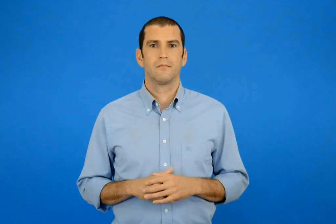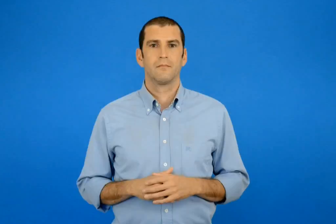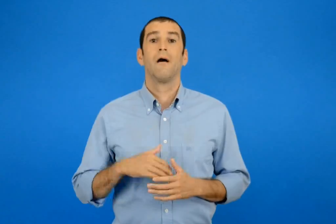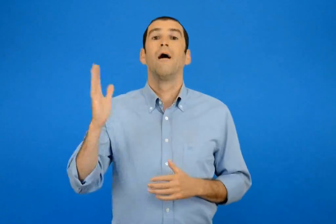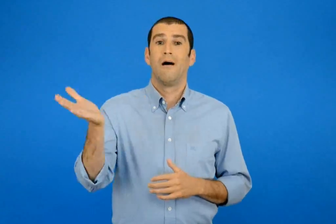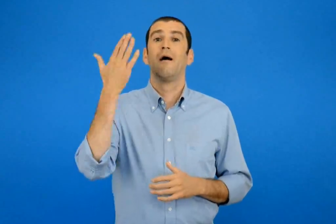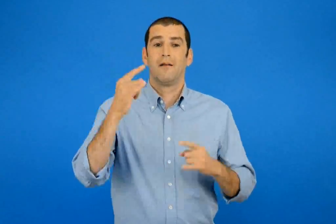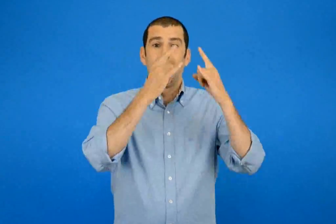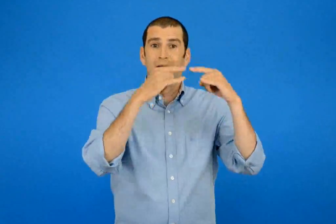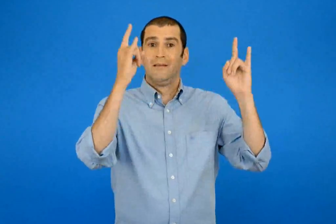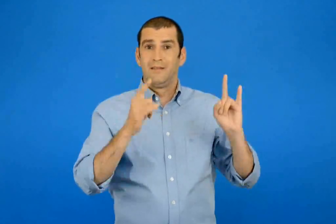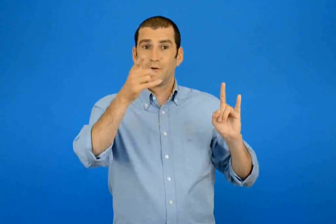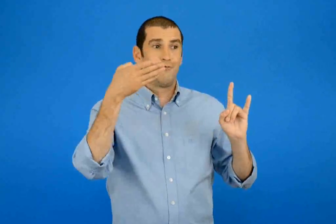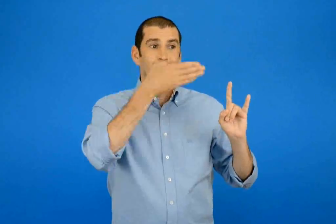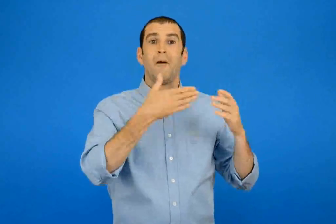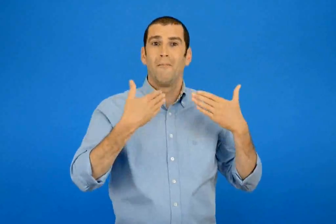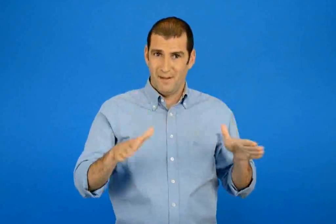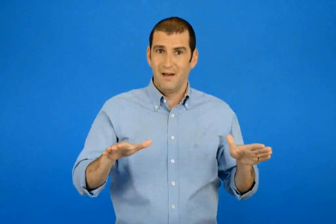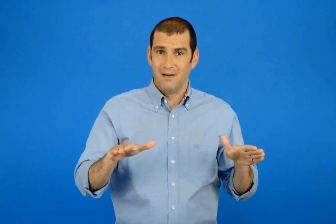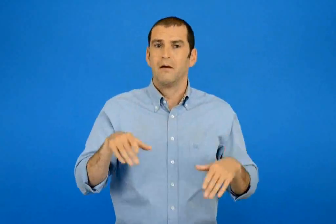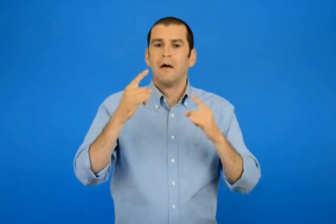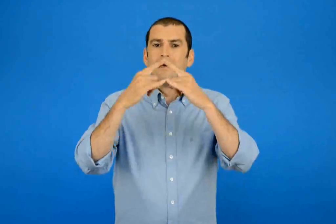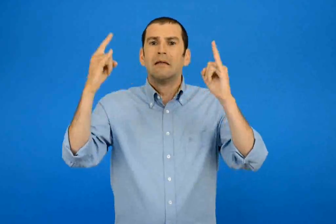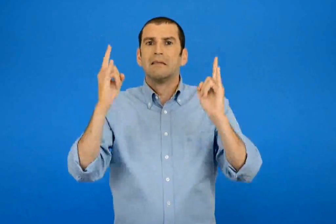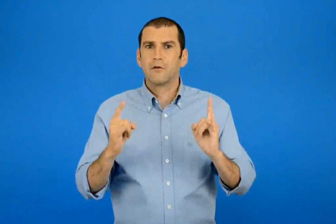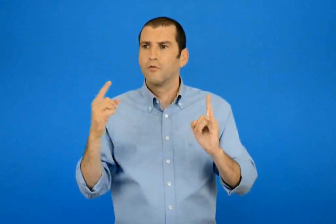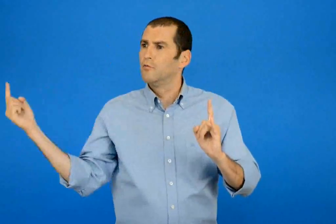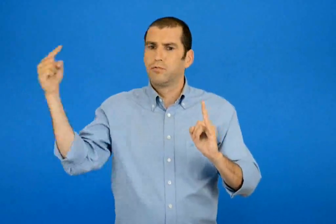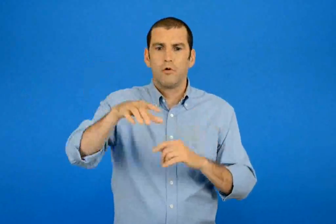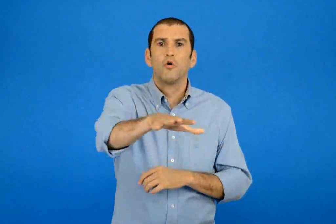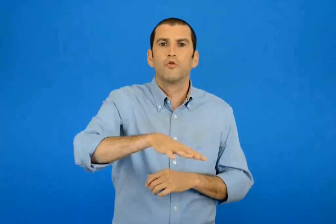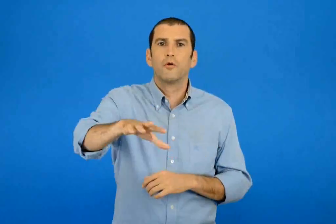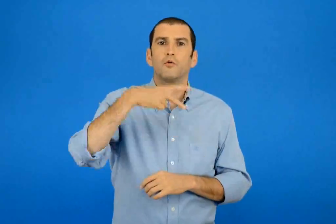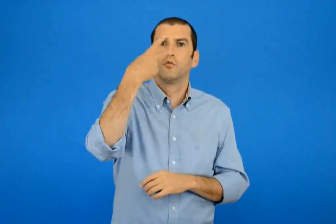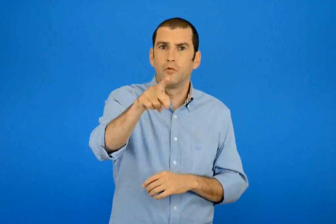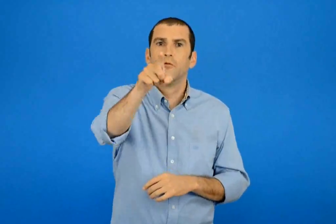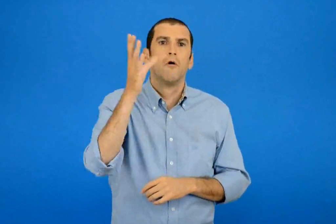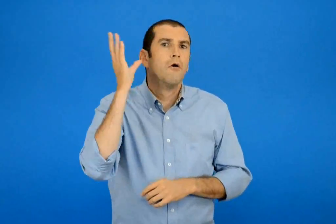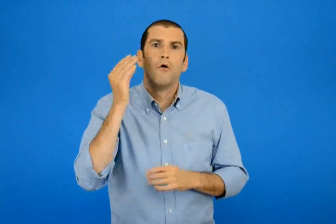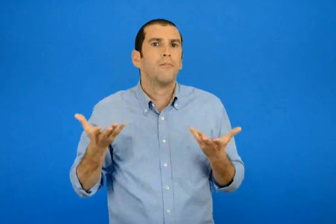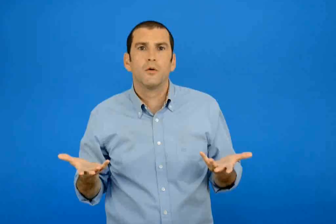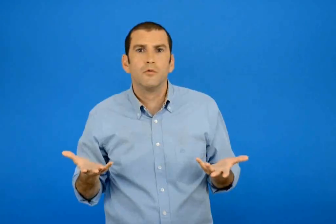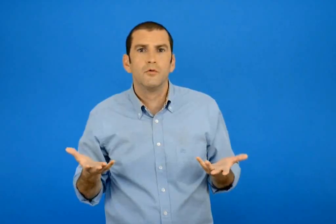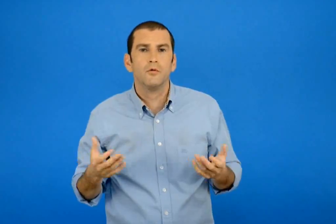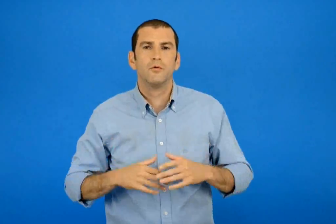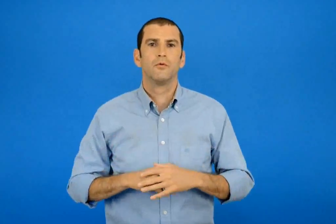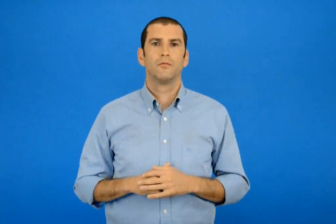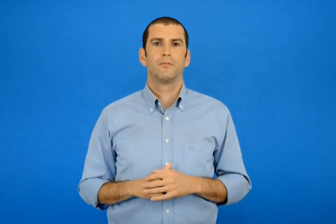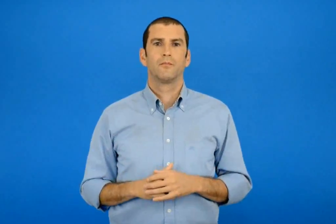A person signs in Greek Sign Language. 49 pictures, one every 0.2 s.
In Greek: αν ναι πως έμαθες ότι το τσίρκο θα ερχόταν στον τόπο σου ;
